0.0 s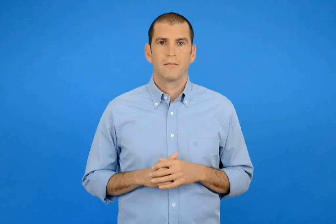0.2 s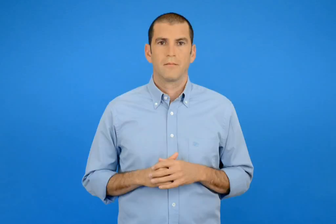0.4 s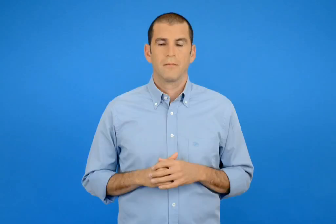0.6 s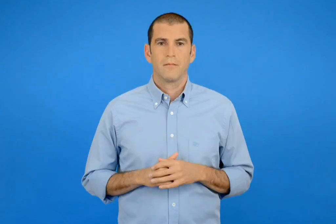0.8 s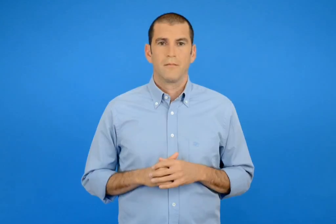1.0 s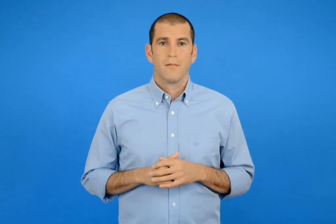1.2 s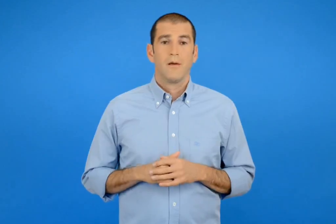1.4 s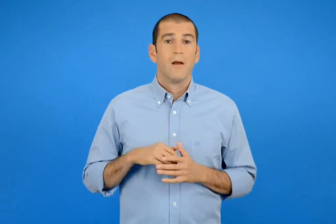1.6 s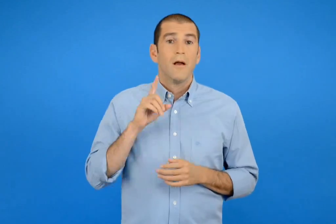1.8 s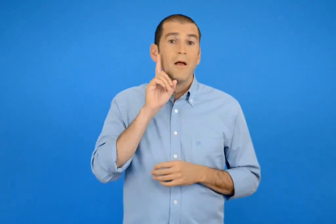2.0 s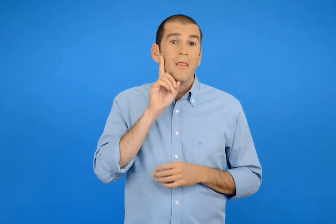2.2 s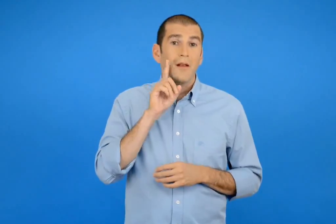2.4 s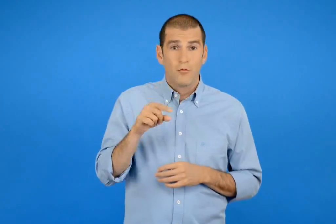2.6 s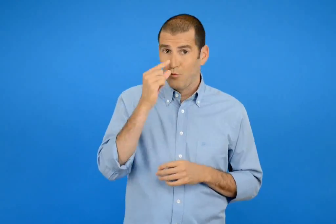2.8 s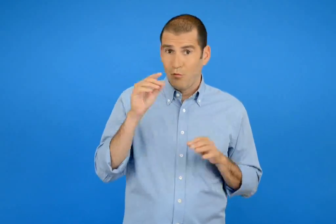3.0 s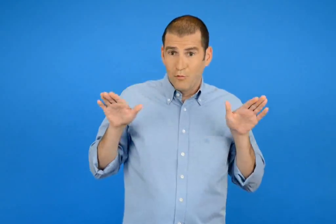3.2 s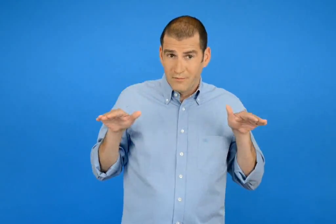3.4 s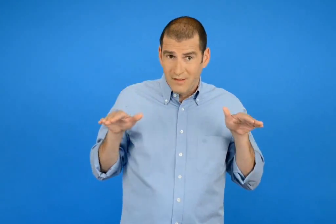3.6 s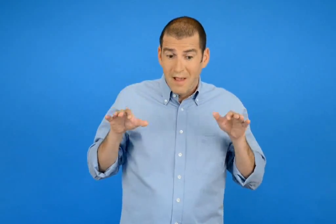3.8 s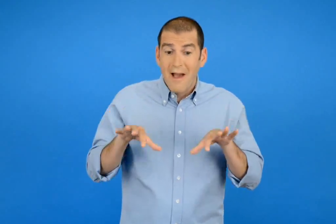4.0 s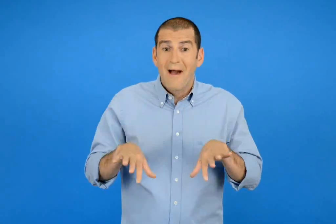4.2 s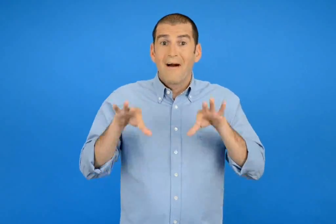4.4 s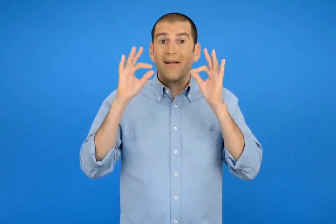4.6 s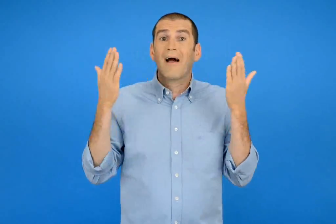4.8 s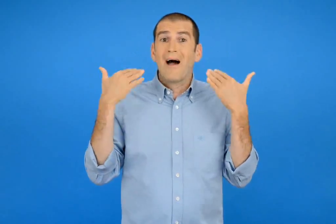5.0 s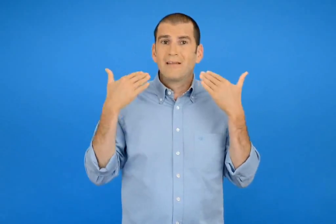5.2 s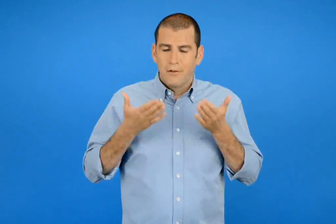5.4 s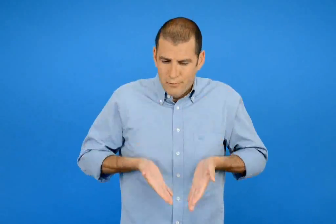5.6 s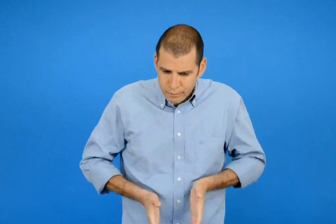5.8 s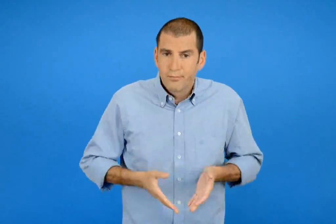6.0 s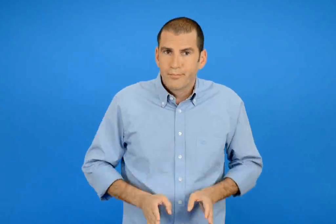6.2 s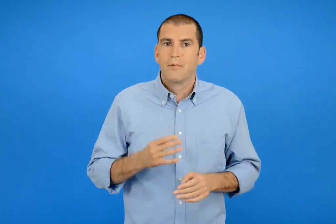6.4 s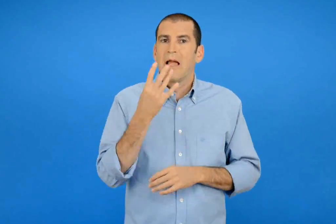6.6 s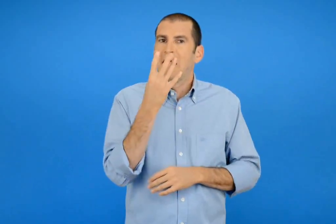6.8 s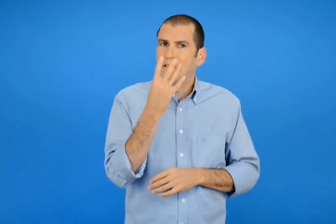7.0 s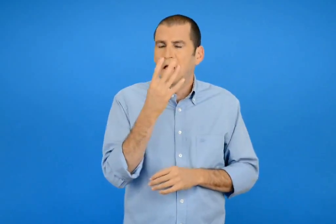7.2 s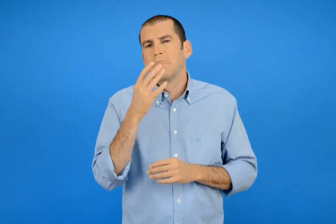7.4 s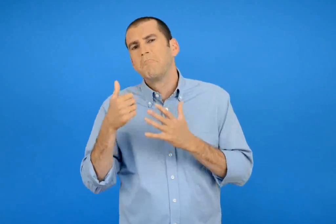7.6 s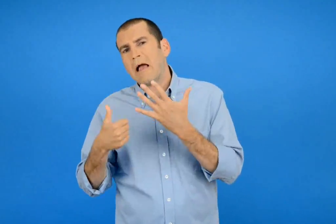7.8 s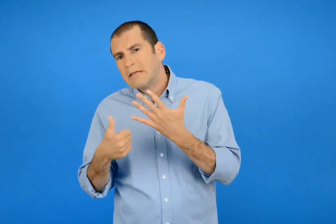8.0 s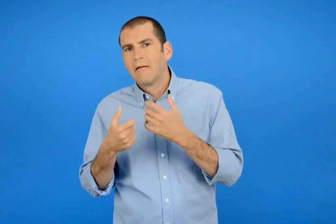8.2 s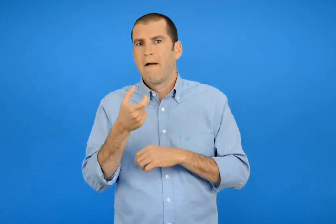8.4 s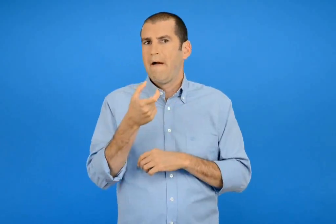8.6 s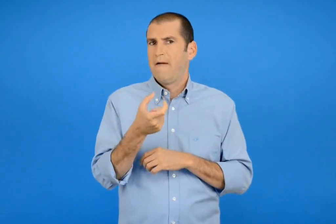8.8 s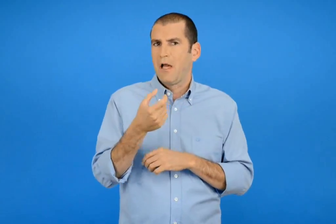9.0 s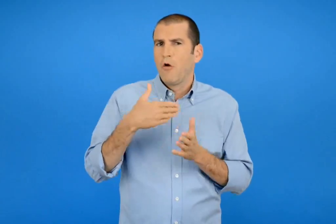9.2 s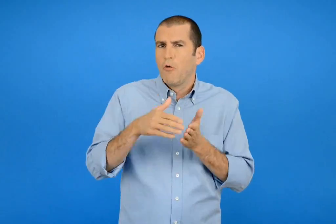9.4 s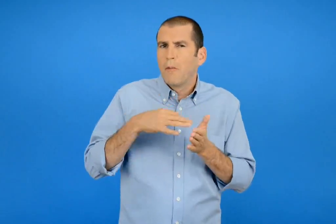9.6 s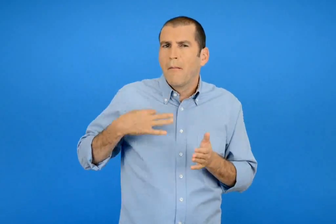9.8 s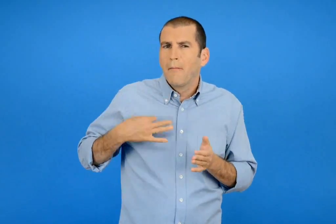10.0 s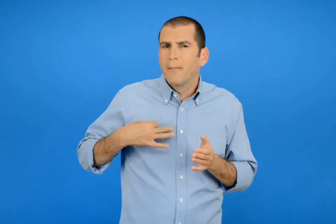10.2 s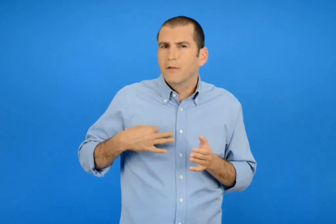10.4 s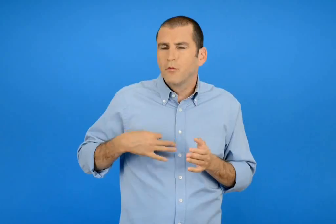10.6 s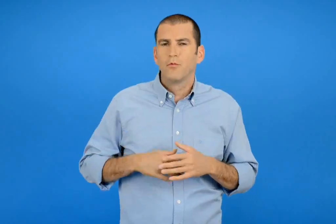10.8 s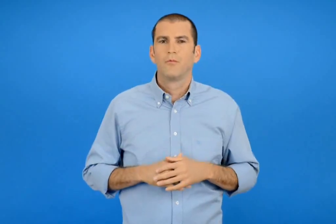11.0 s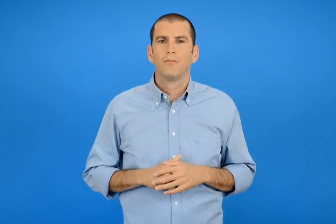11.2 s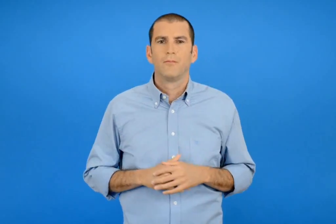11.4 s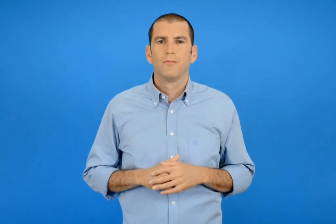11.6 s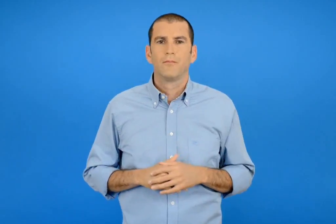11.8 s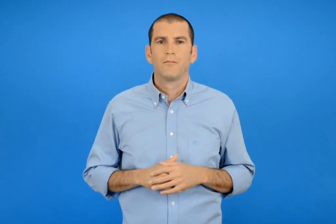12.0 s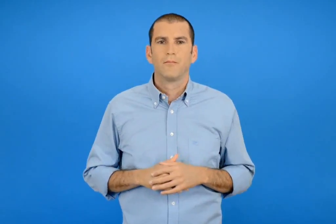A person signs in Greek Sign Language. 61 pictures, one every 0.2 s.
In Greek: το θηλυκό γεννάει στην αρχή της άνοιξης 4 με 6 πρασινωπά αυγά
